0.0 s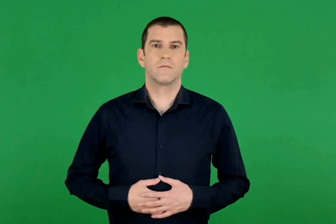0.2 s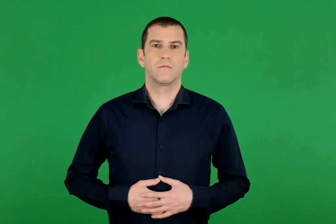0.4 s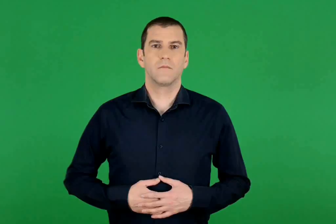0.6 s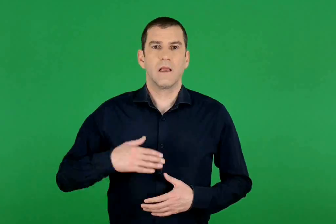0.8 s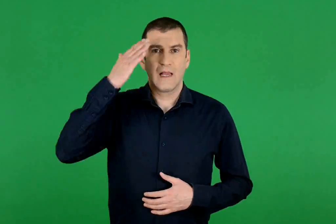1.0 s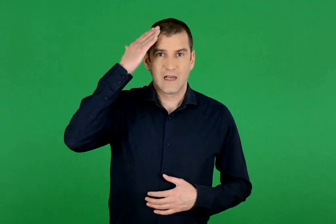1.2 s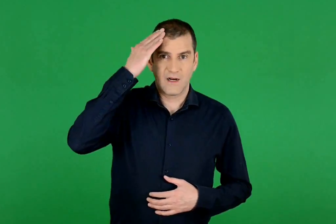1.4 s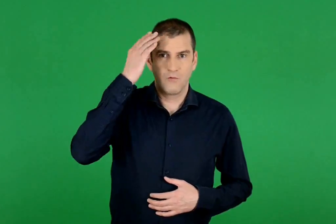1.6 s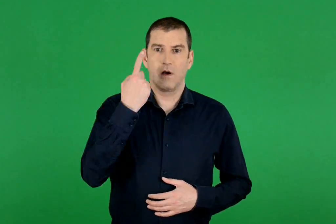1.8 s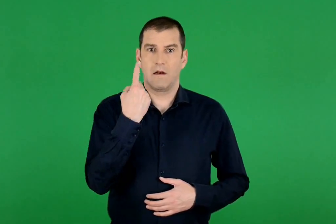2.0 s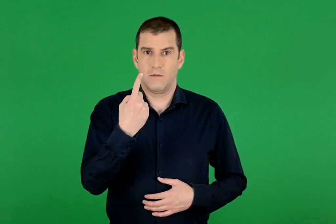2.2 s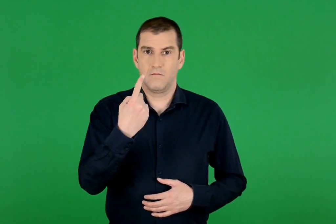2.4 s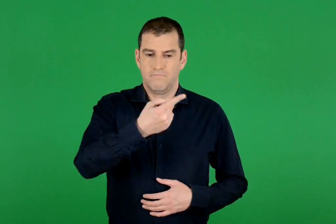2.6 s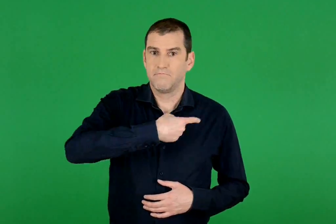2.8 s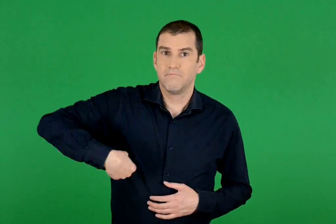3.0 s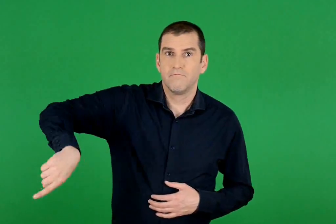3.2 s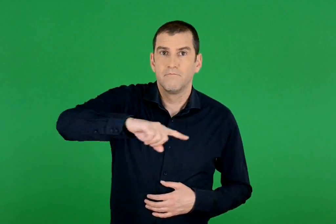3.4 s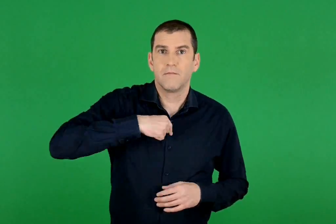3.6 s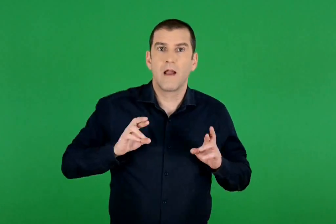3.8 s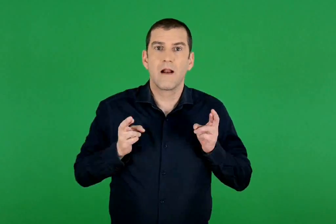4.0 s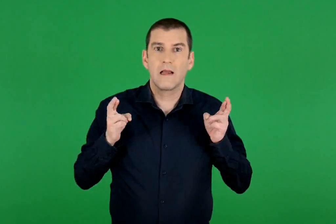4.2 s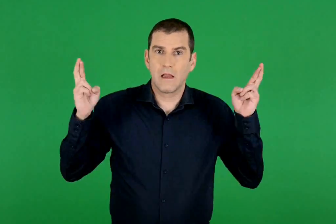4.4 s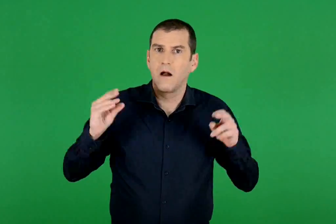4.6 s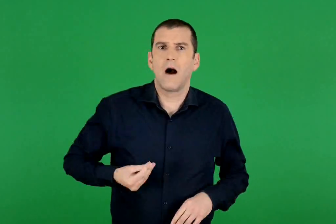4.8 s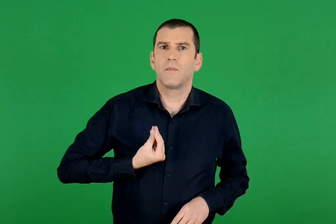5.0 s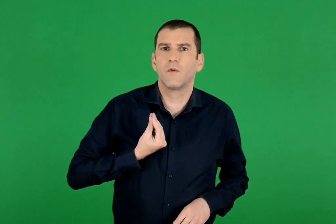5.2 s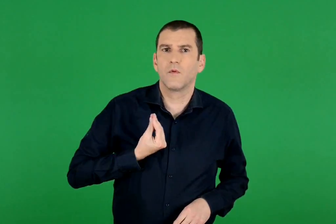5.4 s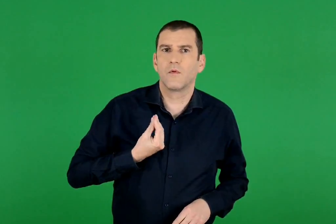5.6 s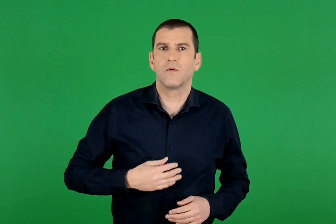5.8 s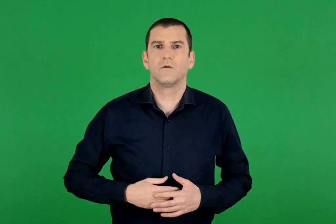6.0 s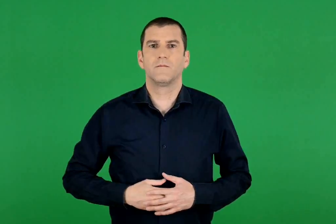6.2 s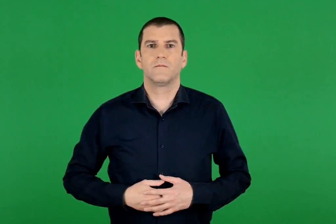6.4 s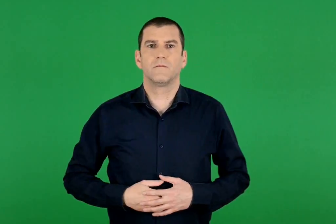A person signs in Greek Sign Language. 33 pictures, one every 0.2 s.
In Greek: κεφάλαιο 1. από πού παίρνουμε ενέργεια ;
